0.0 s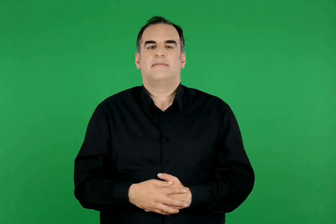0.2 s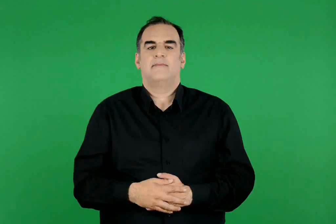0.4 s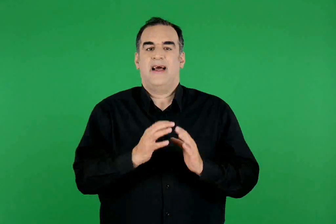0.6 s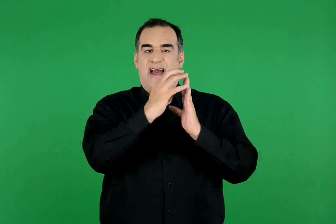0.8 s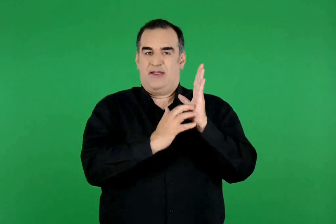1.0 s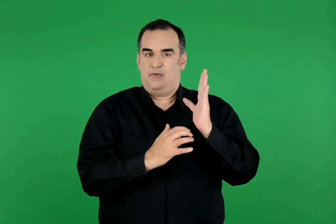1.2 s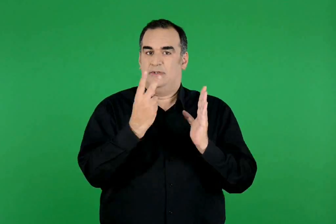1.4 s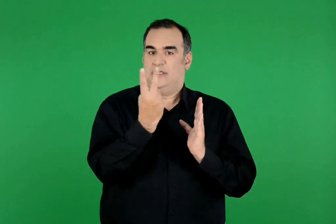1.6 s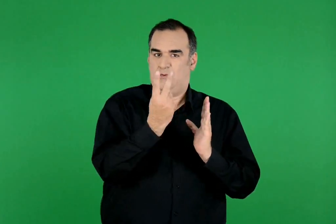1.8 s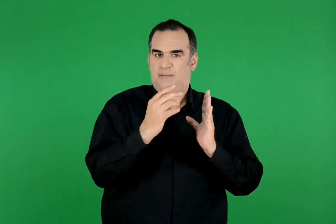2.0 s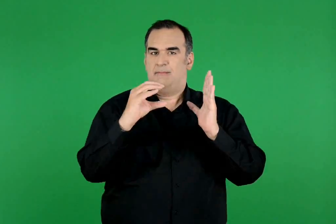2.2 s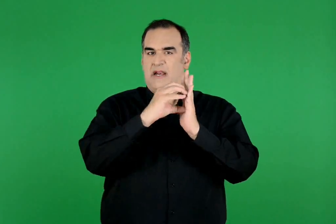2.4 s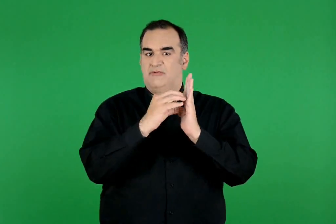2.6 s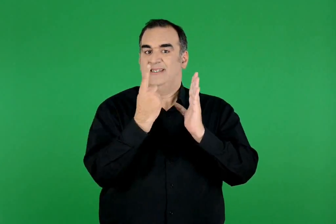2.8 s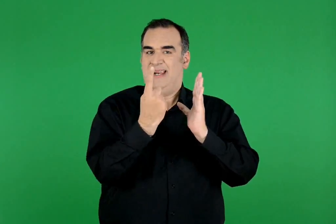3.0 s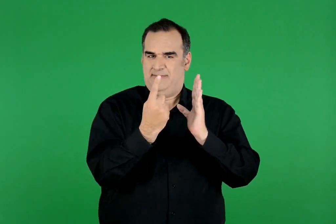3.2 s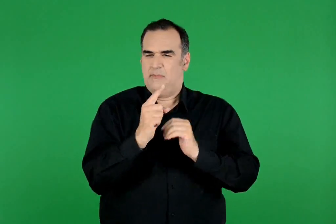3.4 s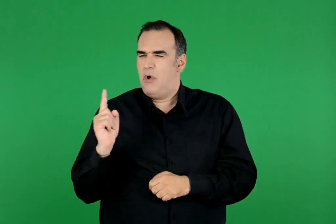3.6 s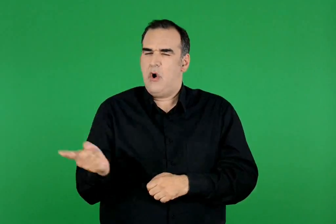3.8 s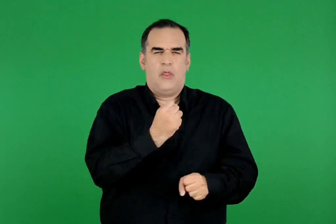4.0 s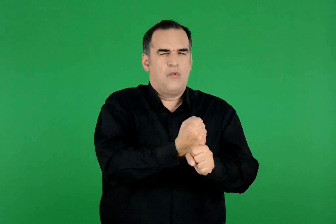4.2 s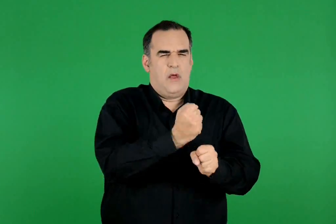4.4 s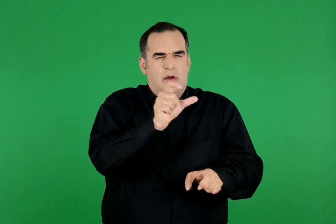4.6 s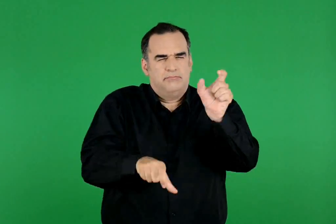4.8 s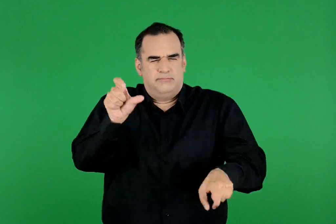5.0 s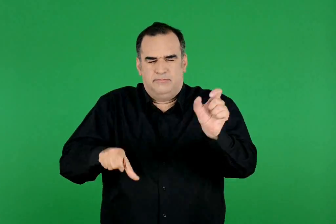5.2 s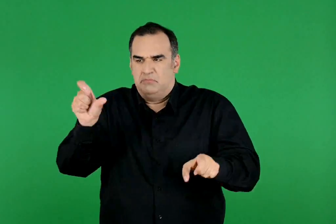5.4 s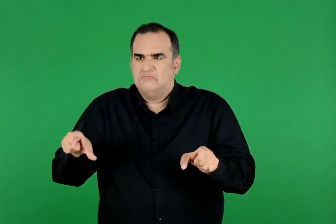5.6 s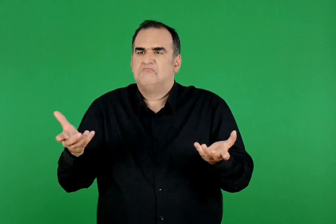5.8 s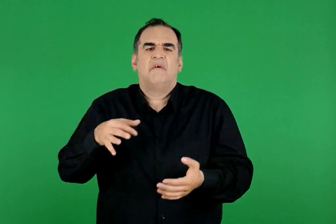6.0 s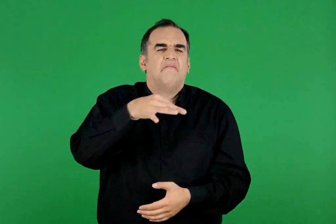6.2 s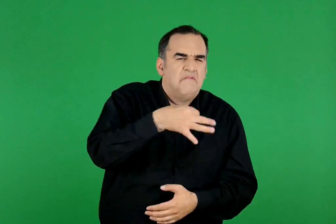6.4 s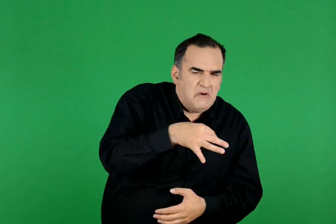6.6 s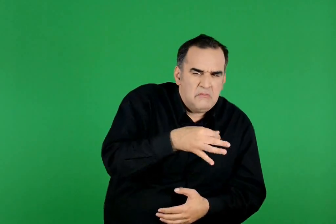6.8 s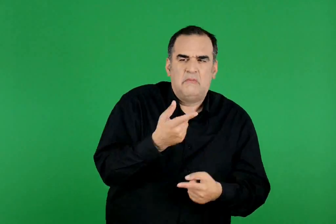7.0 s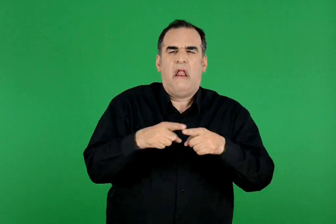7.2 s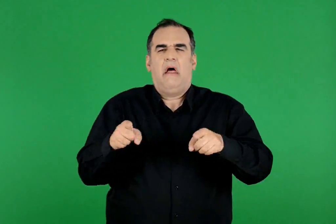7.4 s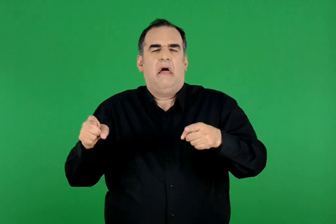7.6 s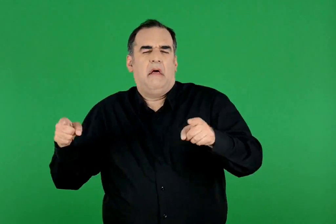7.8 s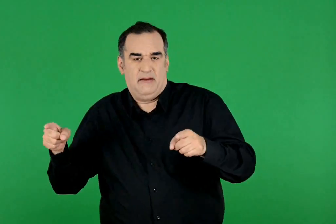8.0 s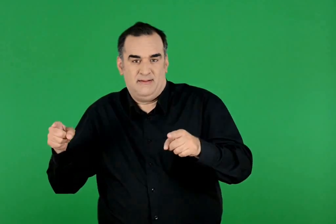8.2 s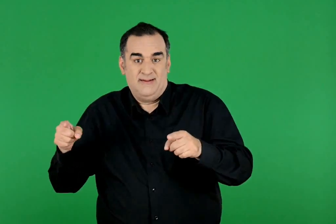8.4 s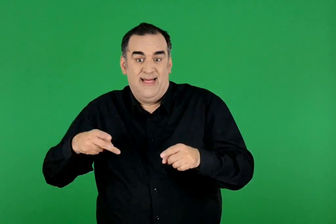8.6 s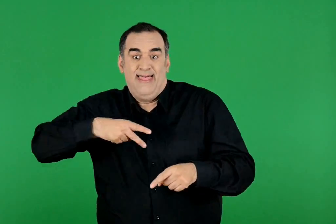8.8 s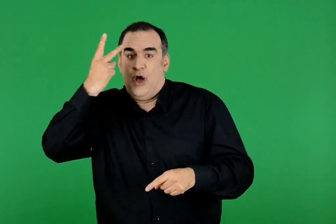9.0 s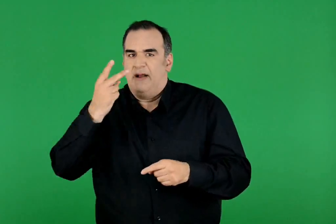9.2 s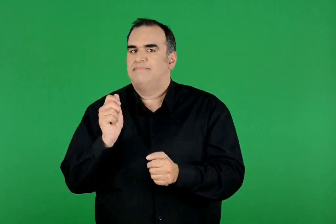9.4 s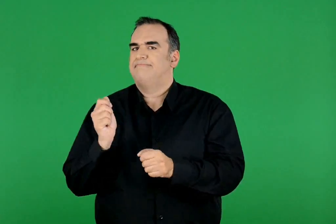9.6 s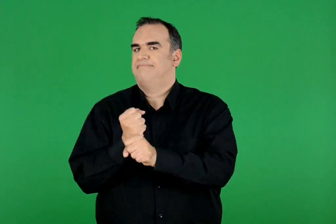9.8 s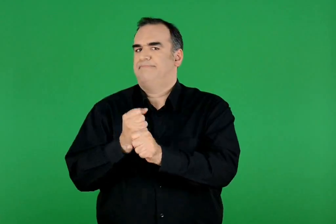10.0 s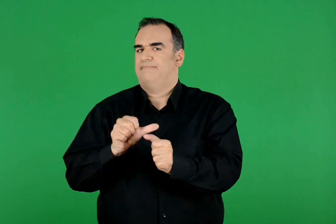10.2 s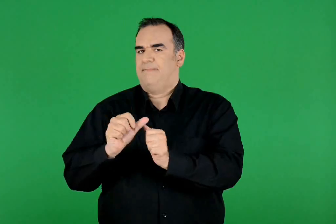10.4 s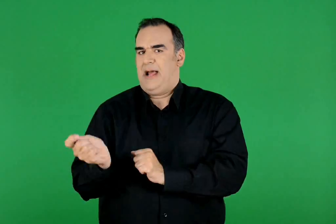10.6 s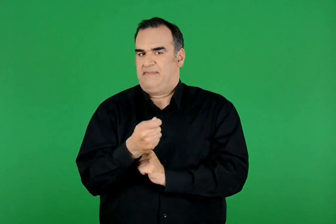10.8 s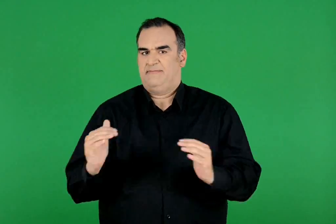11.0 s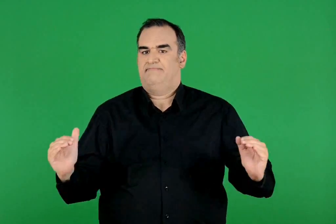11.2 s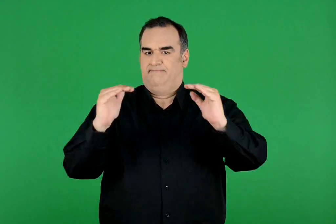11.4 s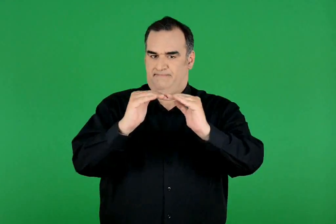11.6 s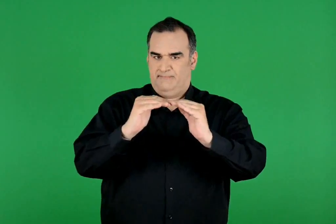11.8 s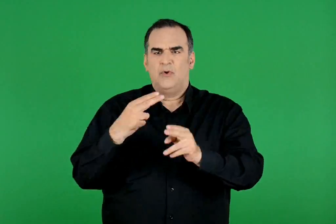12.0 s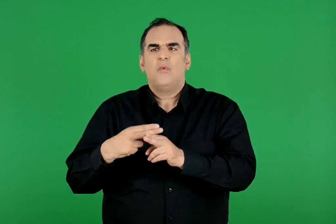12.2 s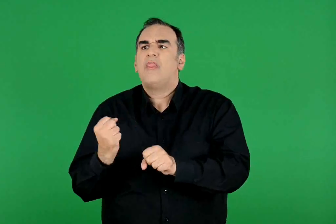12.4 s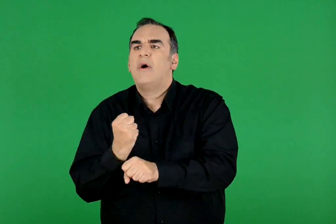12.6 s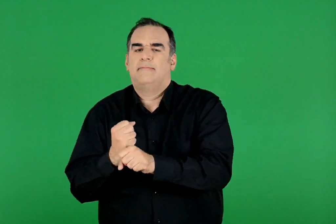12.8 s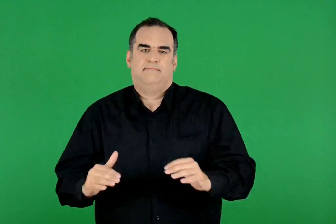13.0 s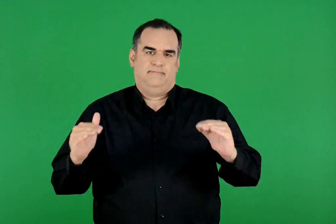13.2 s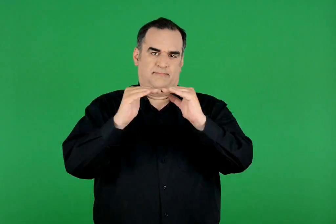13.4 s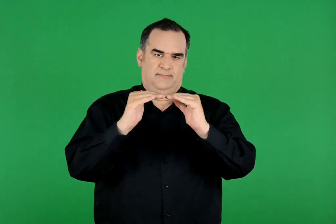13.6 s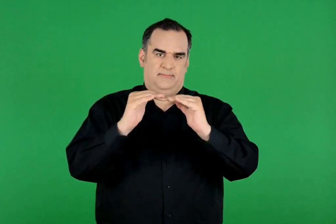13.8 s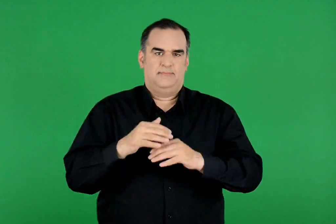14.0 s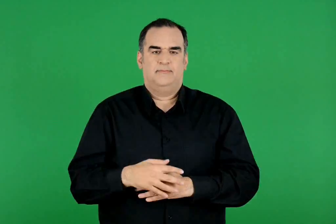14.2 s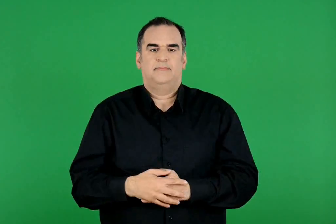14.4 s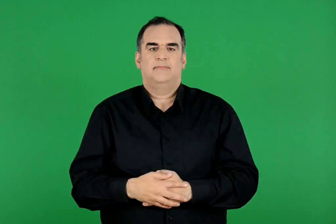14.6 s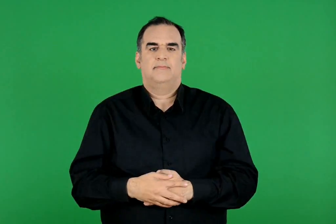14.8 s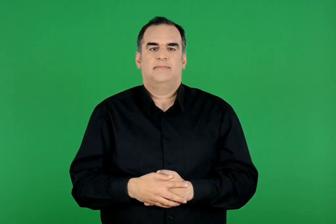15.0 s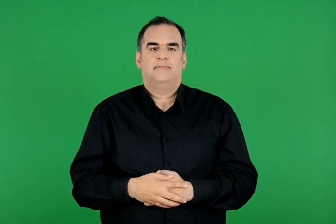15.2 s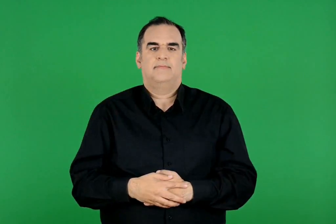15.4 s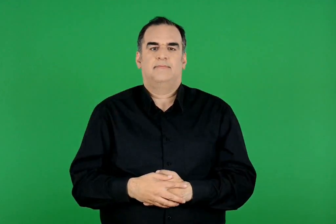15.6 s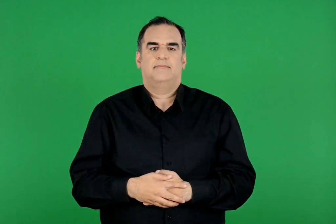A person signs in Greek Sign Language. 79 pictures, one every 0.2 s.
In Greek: άρθρο 22 παράγραφος 1: όλοι οι εργαζόμενοι , ανεξάρτητα από φύλο ή άλλη διάκριση , έχουν δικαίωμα ίσης αμοιβής για εργασία ίσης αξίας
